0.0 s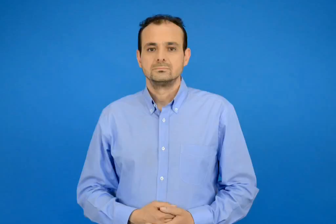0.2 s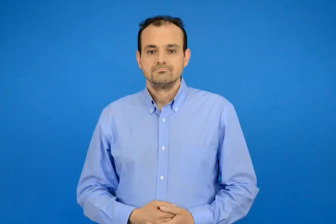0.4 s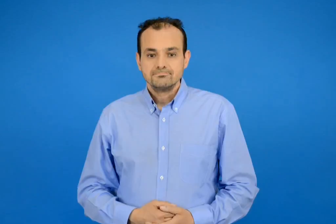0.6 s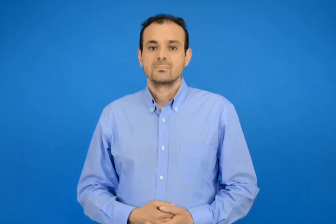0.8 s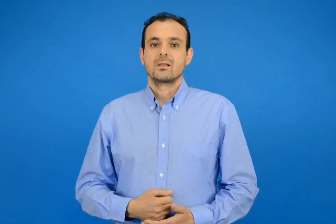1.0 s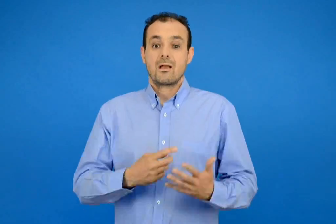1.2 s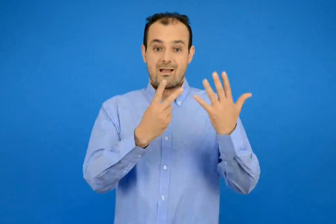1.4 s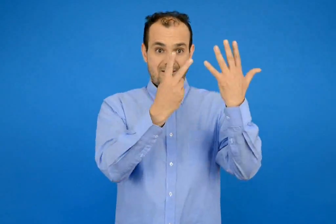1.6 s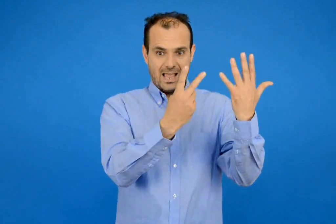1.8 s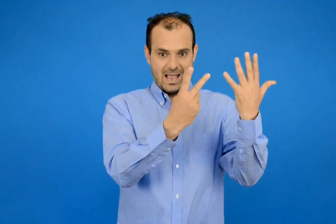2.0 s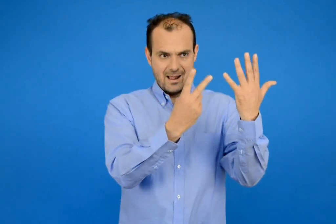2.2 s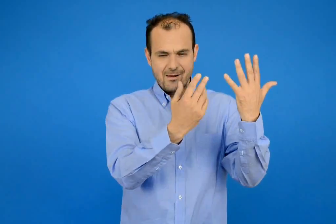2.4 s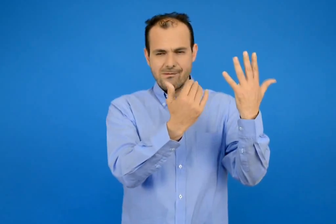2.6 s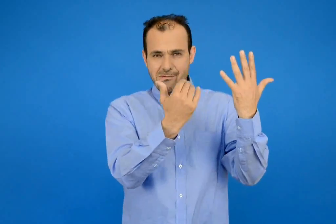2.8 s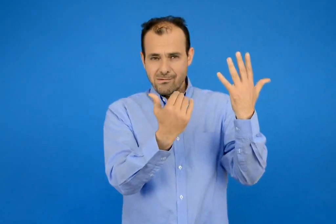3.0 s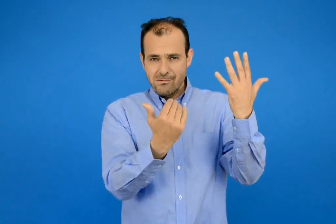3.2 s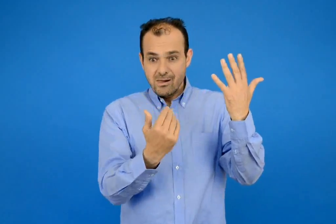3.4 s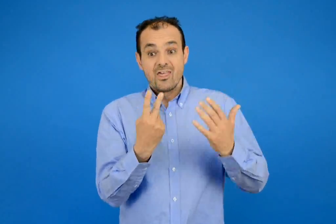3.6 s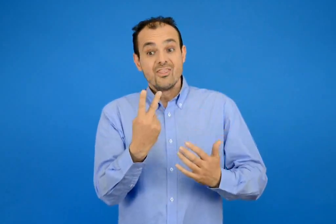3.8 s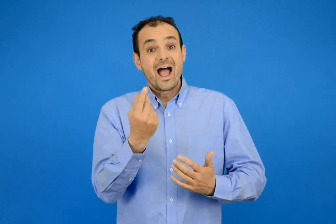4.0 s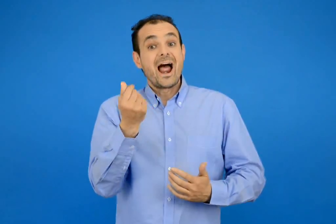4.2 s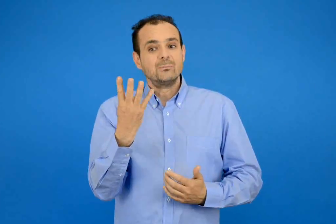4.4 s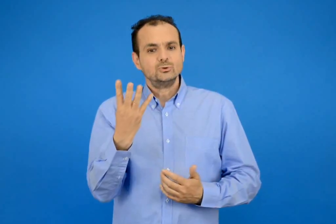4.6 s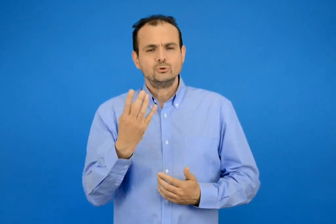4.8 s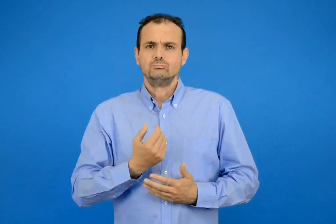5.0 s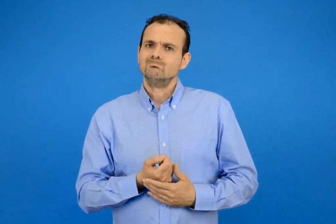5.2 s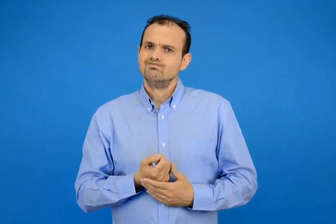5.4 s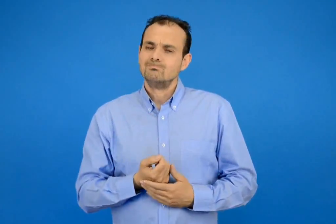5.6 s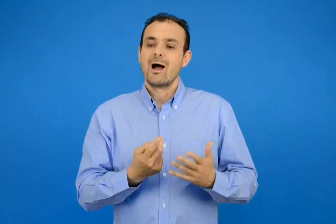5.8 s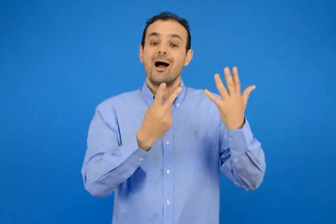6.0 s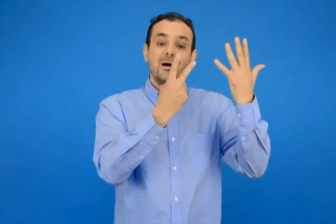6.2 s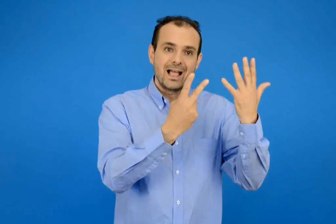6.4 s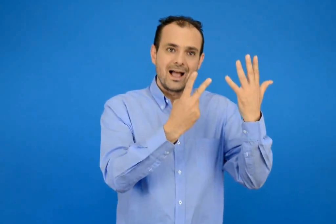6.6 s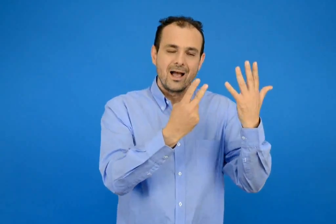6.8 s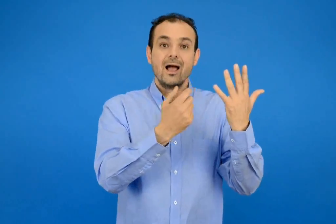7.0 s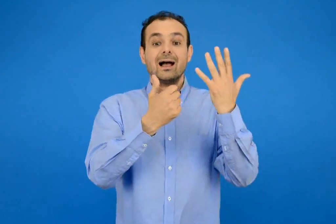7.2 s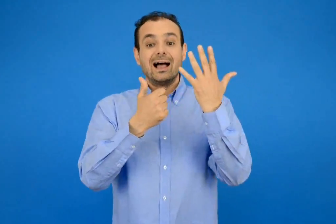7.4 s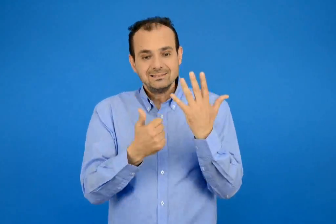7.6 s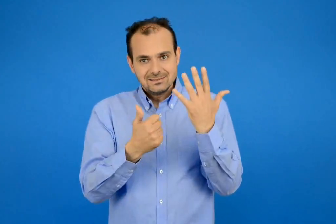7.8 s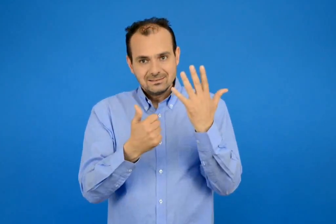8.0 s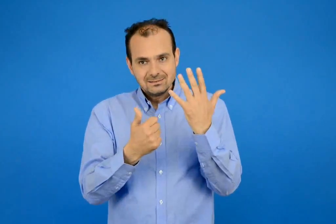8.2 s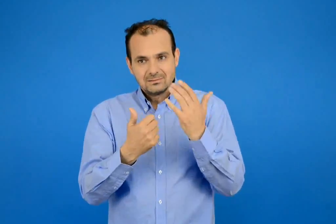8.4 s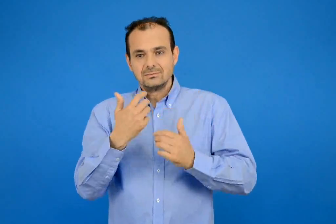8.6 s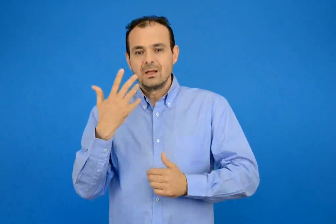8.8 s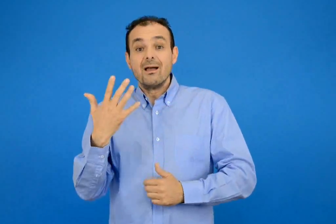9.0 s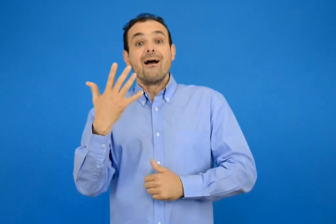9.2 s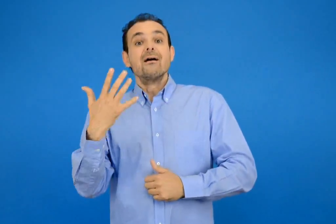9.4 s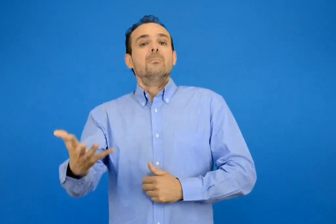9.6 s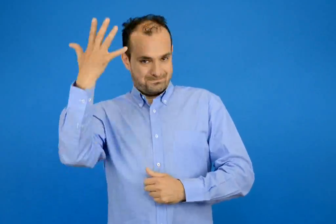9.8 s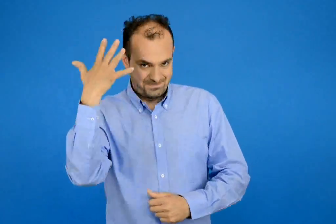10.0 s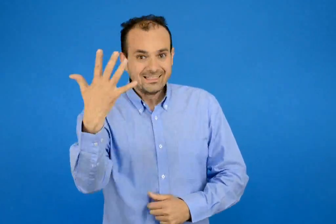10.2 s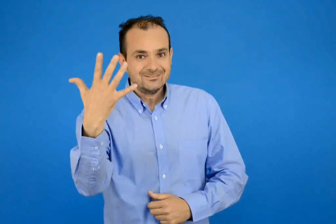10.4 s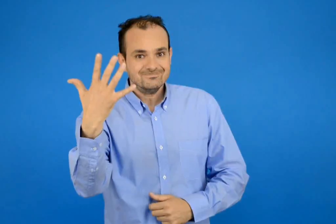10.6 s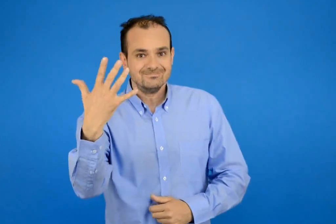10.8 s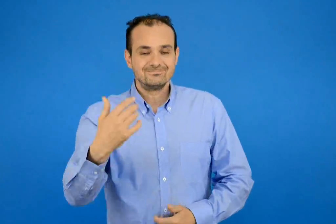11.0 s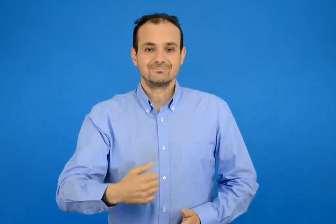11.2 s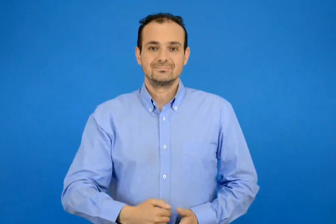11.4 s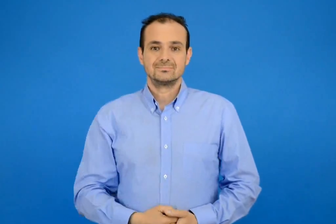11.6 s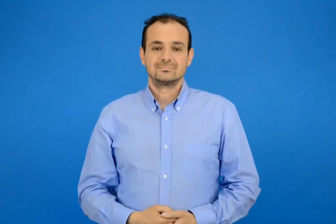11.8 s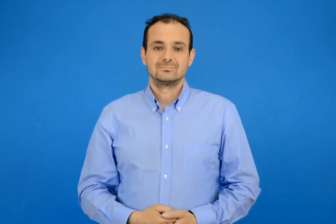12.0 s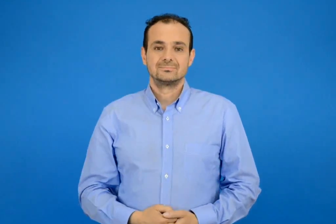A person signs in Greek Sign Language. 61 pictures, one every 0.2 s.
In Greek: από το 7 κατεβαίνω 2 αριθμούς 7 6 5 και βρίσκω το 5
